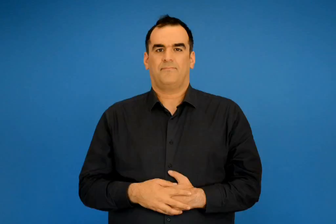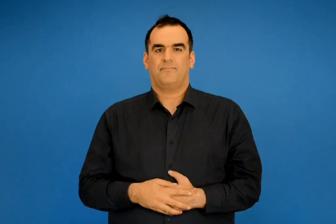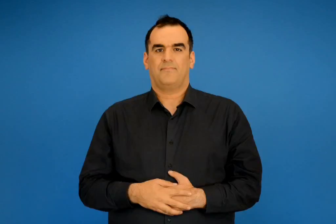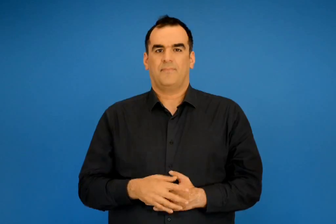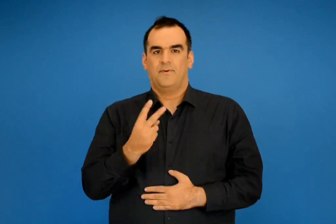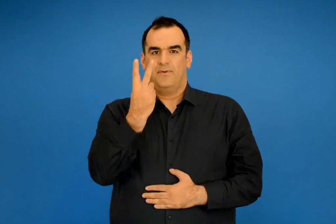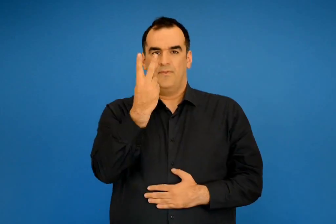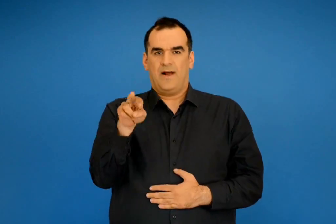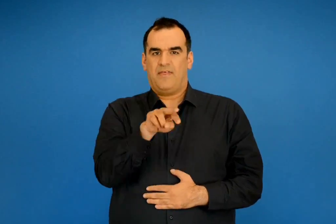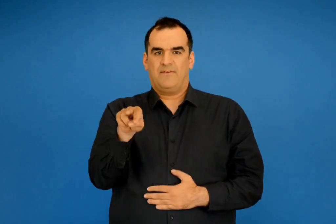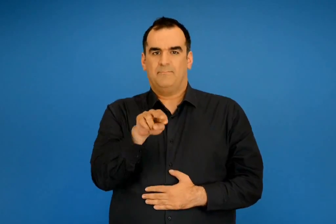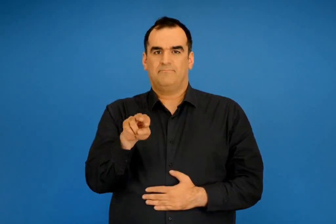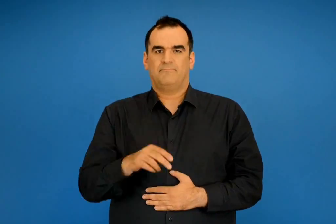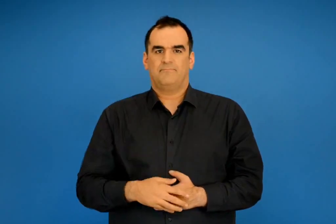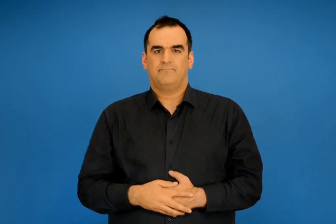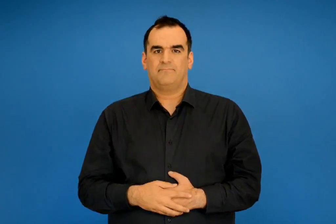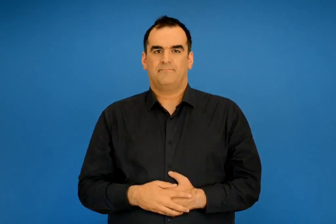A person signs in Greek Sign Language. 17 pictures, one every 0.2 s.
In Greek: τα δυο αδέρφια
